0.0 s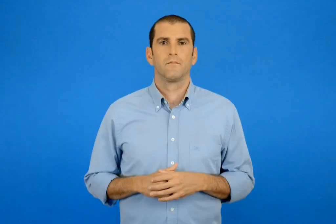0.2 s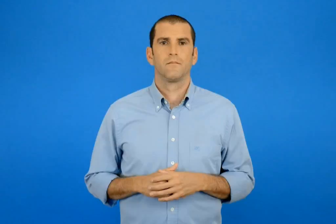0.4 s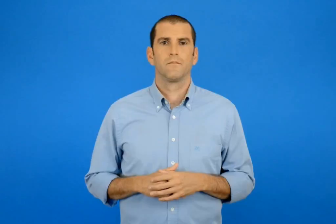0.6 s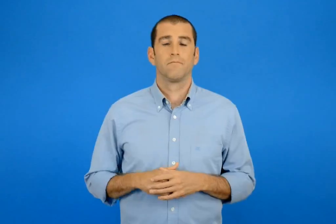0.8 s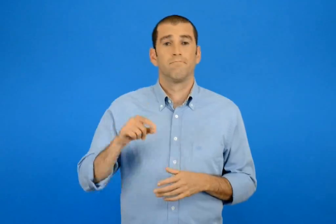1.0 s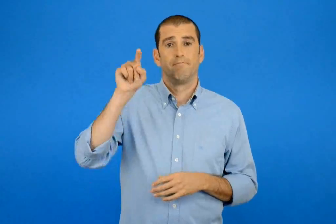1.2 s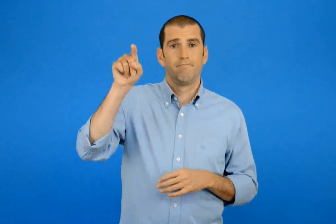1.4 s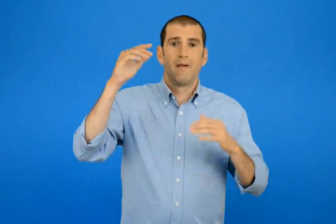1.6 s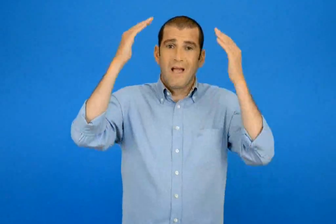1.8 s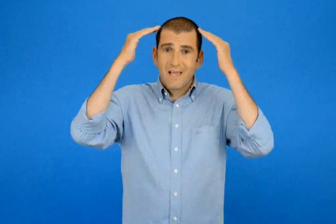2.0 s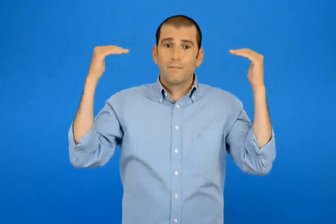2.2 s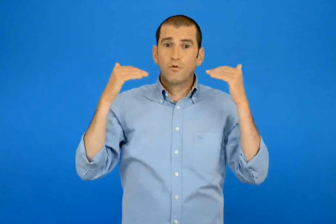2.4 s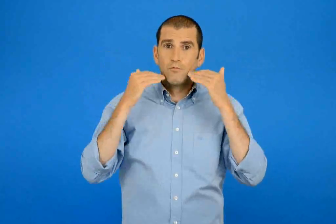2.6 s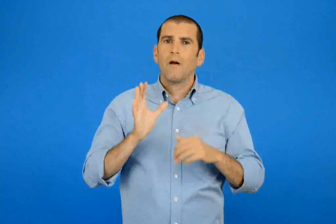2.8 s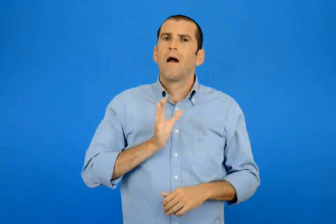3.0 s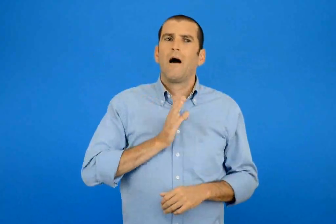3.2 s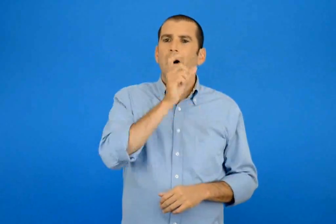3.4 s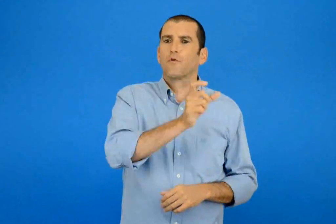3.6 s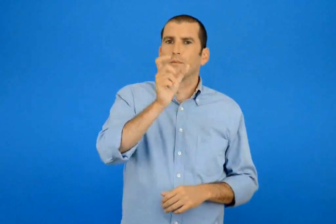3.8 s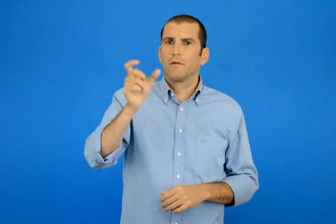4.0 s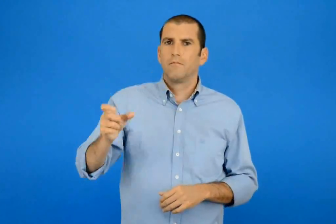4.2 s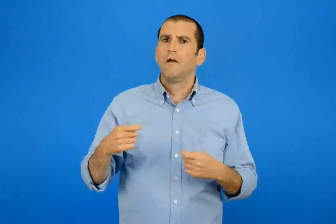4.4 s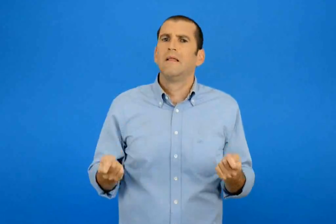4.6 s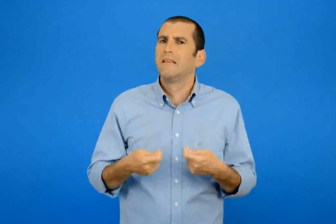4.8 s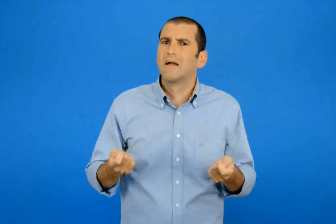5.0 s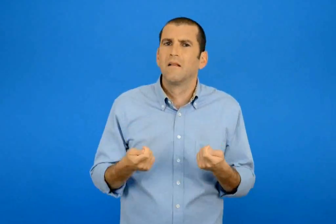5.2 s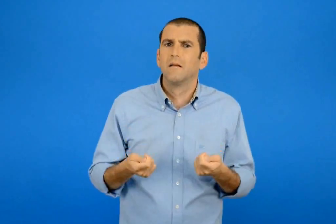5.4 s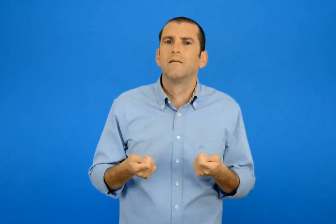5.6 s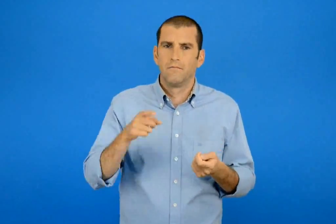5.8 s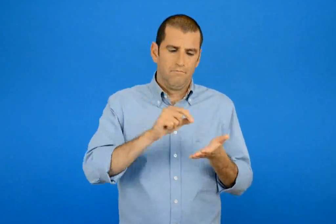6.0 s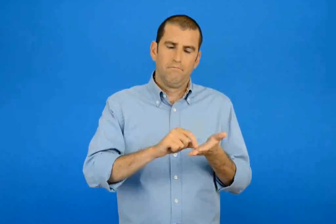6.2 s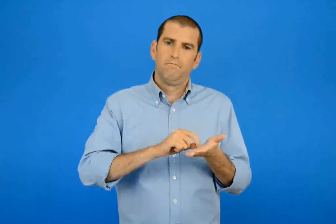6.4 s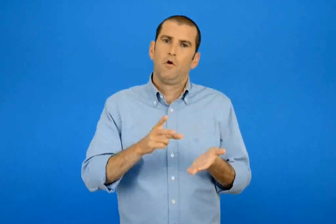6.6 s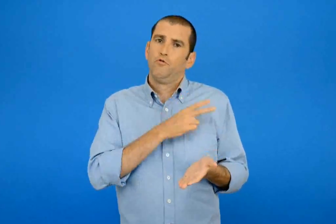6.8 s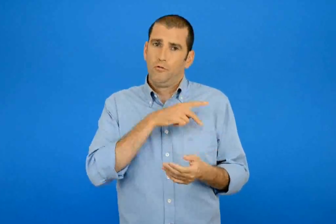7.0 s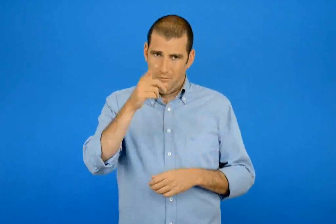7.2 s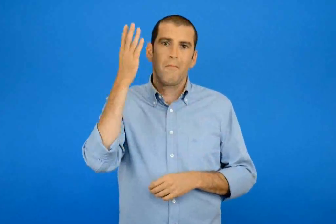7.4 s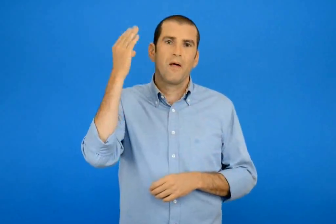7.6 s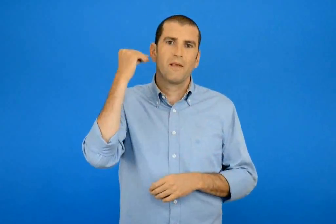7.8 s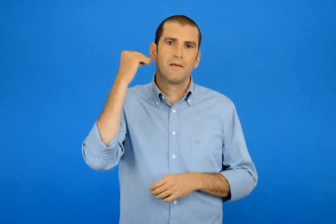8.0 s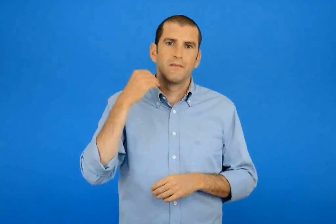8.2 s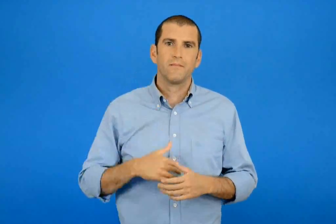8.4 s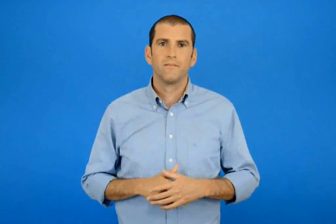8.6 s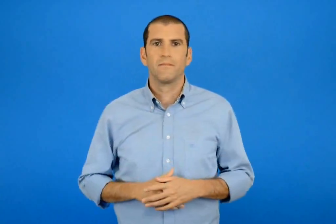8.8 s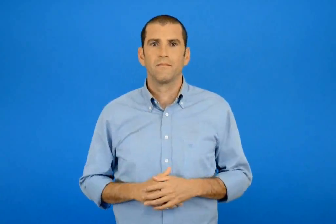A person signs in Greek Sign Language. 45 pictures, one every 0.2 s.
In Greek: μαθέ να γράφεις σωστά τι έκαναν οι άνθρωποι στην αίγυπτο
